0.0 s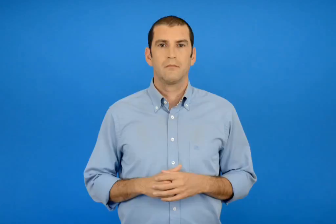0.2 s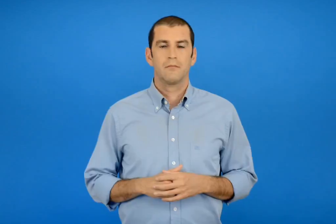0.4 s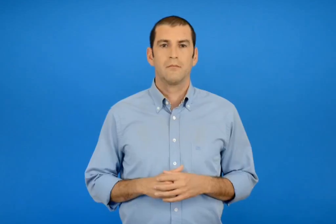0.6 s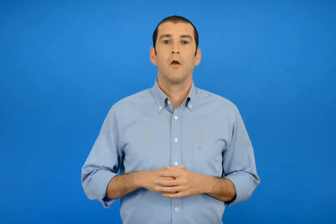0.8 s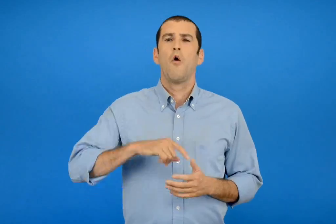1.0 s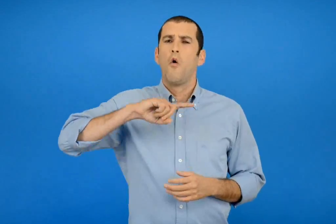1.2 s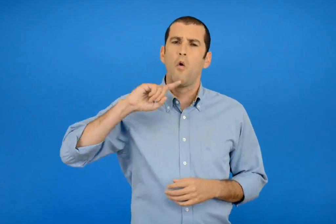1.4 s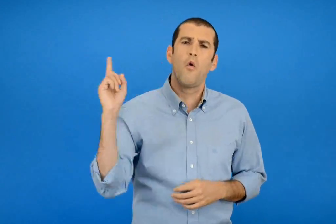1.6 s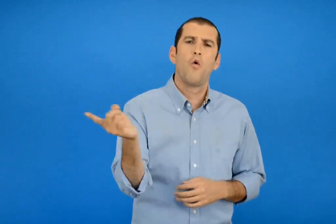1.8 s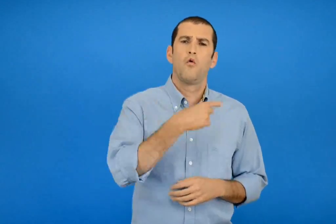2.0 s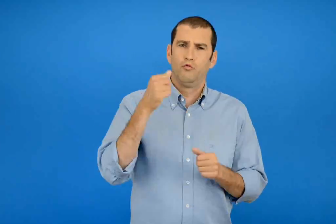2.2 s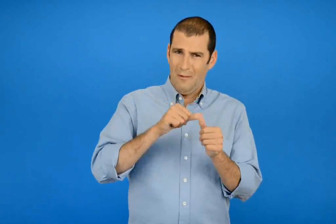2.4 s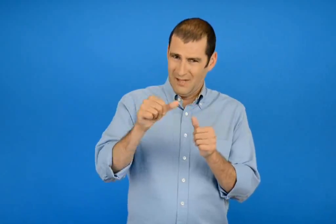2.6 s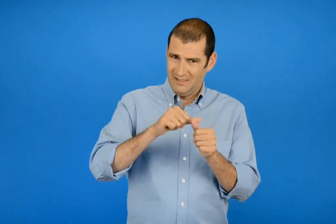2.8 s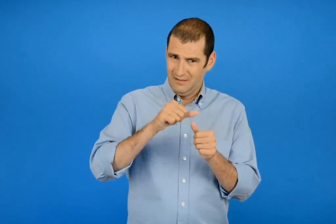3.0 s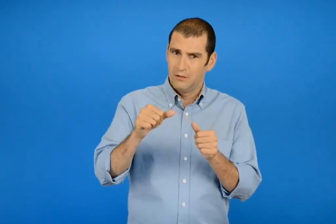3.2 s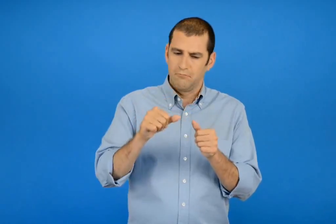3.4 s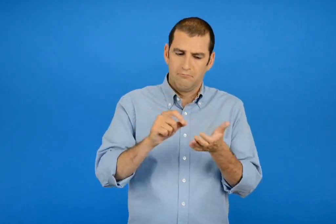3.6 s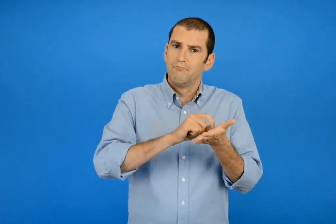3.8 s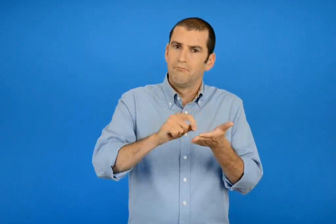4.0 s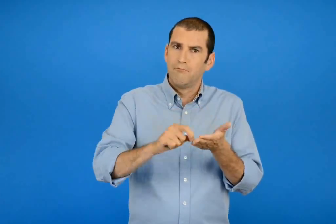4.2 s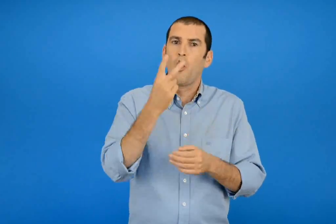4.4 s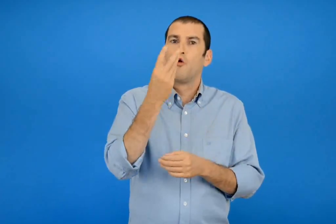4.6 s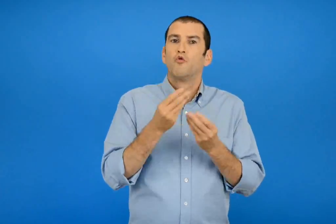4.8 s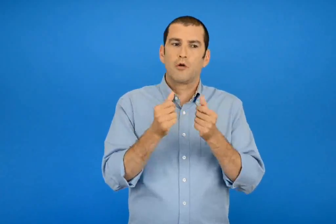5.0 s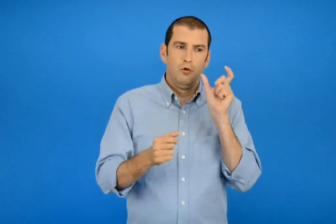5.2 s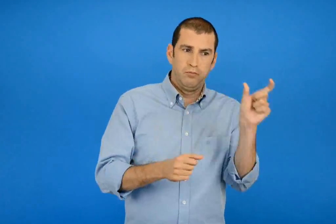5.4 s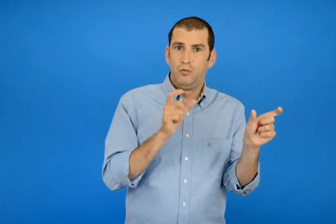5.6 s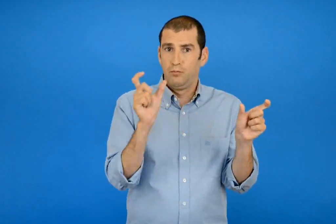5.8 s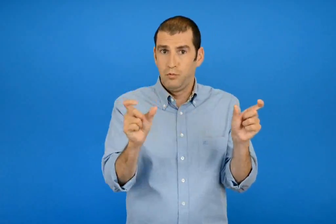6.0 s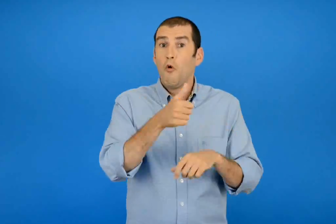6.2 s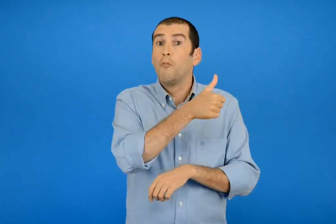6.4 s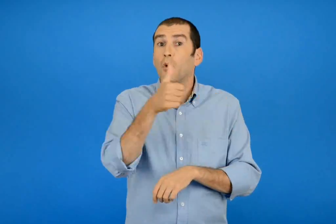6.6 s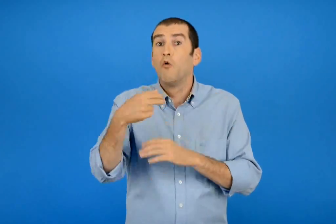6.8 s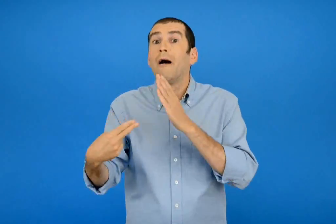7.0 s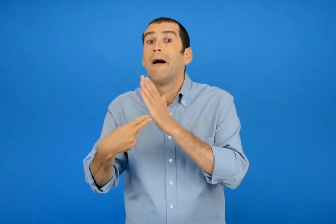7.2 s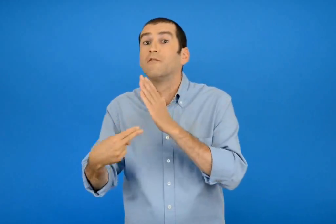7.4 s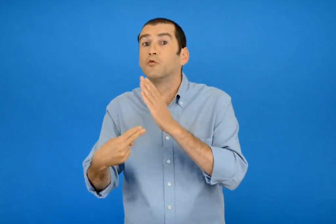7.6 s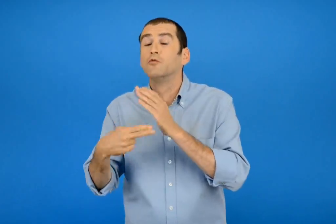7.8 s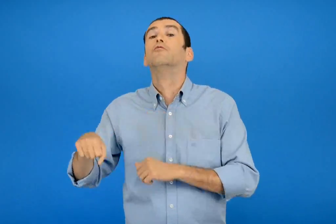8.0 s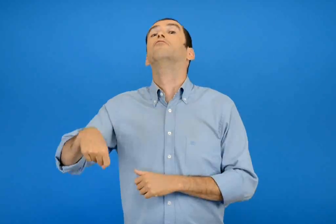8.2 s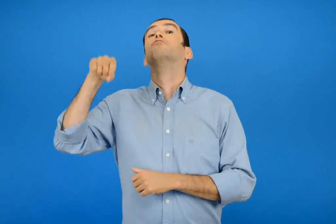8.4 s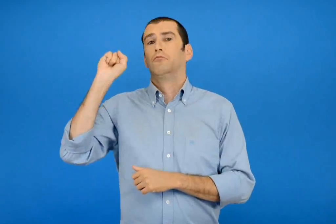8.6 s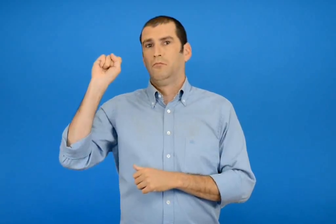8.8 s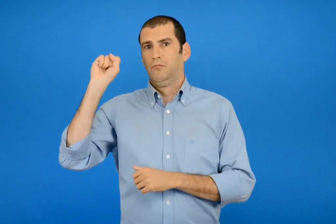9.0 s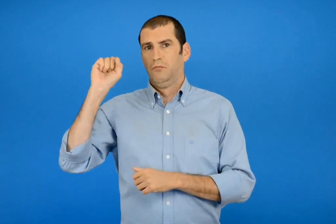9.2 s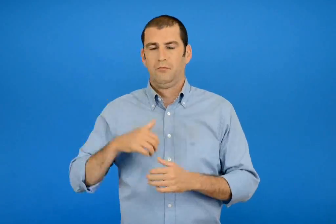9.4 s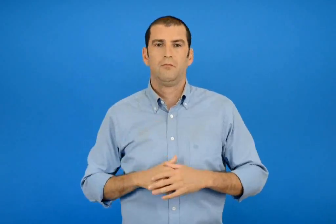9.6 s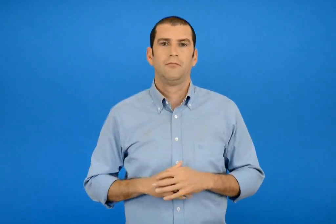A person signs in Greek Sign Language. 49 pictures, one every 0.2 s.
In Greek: όλους τους μήνες εκτός από τον αύγουστο τους λεμέ με δύο τρόπους
